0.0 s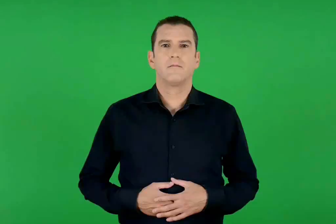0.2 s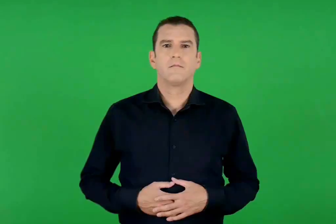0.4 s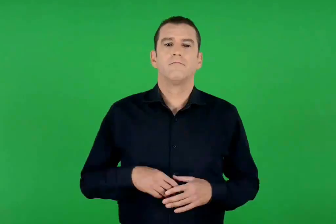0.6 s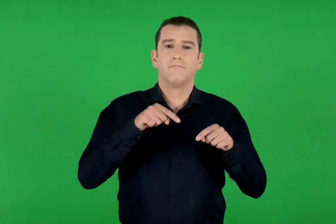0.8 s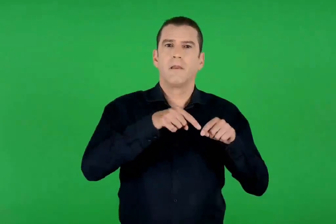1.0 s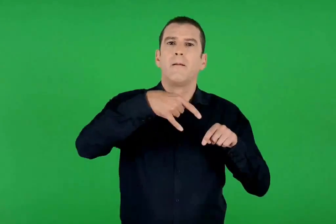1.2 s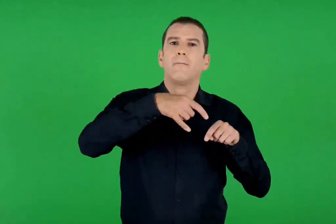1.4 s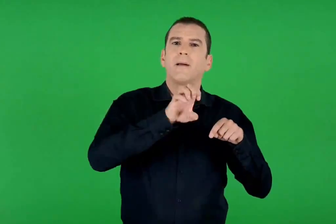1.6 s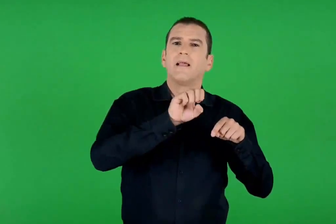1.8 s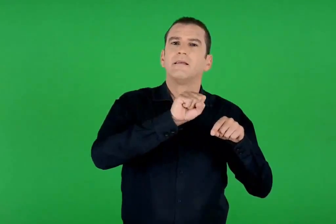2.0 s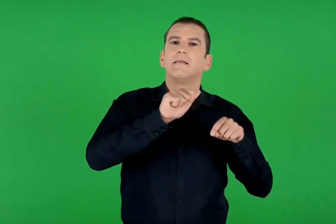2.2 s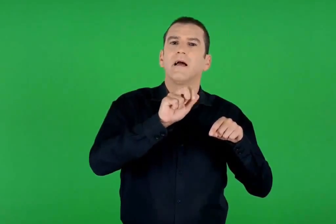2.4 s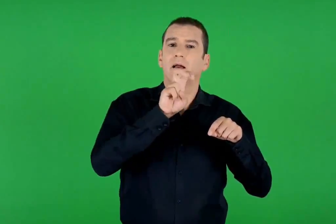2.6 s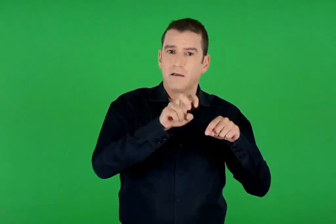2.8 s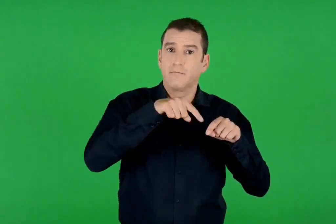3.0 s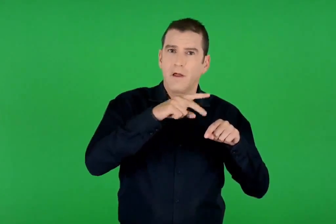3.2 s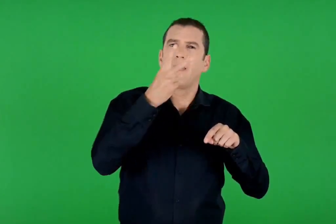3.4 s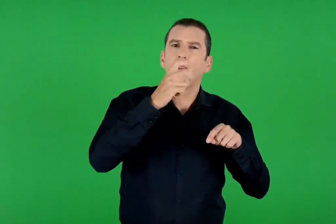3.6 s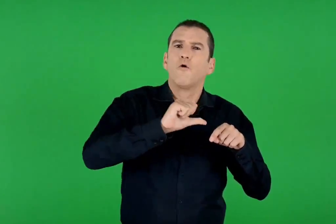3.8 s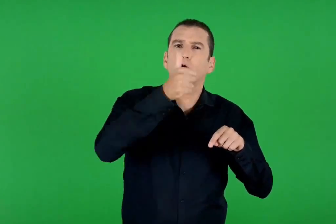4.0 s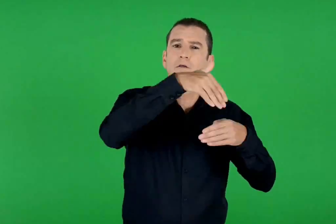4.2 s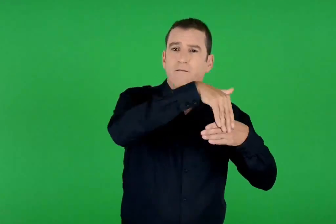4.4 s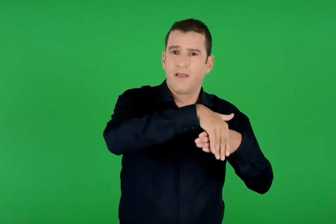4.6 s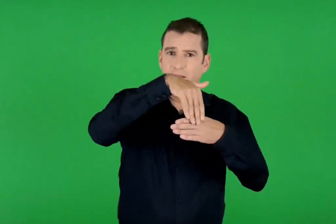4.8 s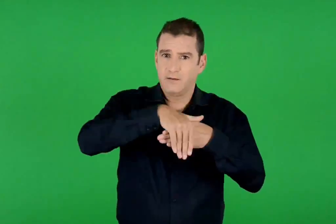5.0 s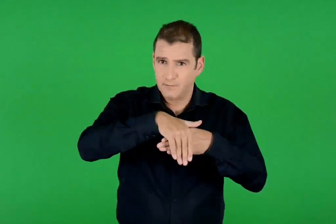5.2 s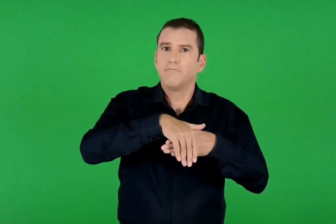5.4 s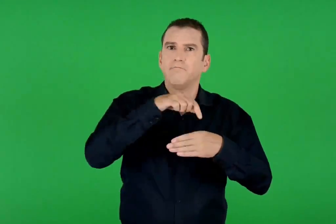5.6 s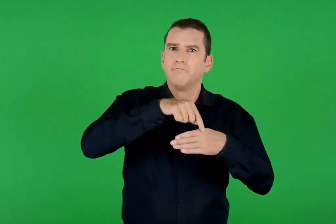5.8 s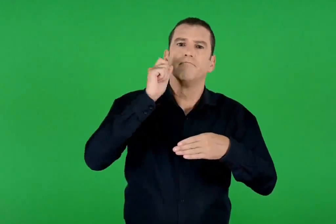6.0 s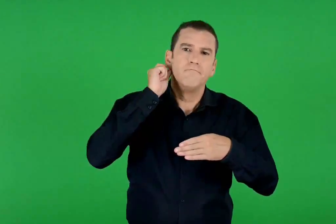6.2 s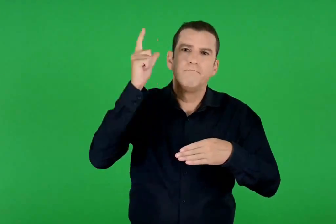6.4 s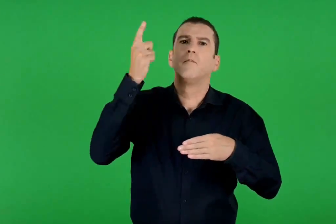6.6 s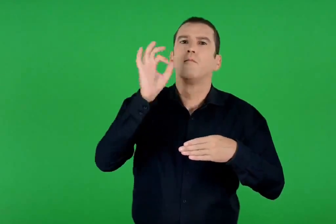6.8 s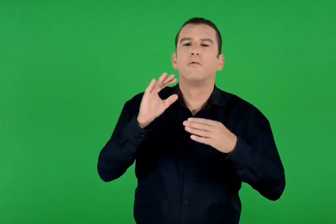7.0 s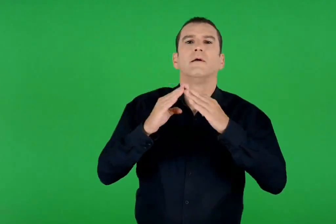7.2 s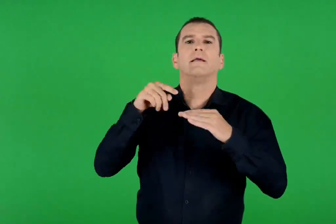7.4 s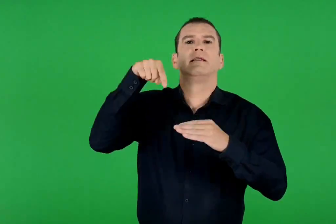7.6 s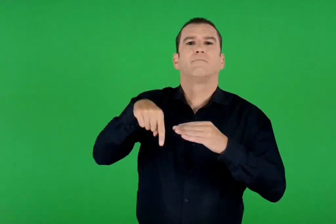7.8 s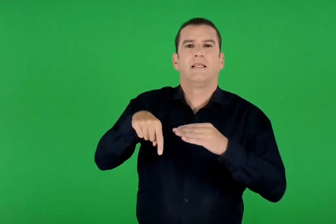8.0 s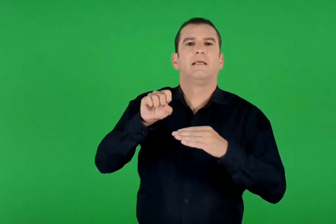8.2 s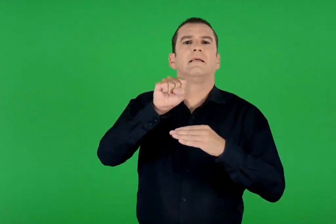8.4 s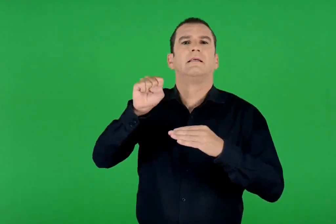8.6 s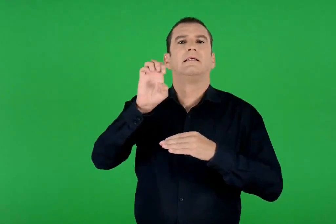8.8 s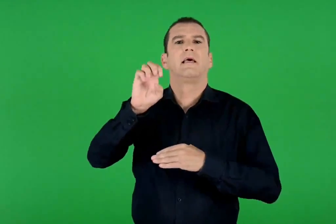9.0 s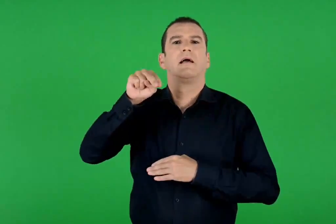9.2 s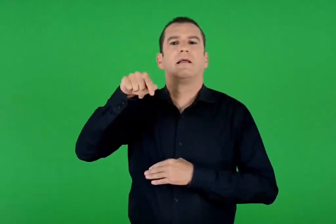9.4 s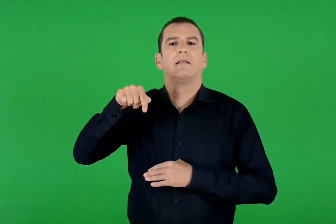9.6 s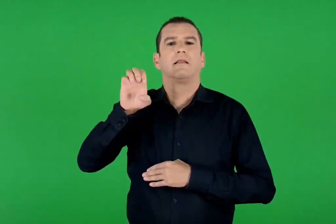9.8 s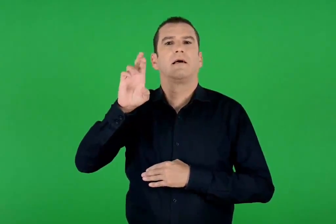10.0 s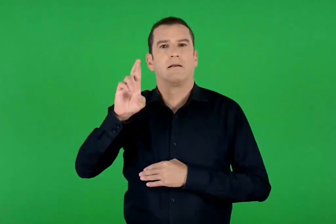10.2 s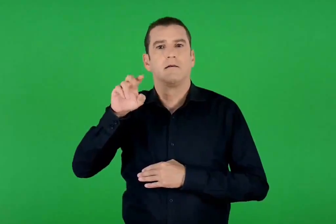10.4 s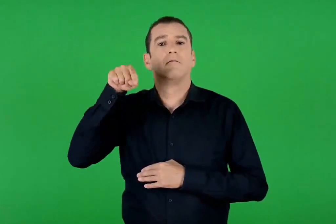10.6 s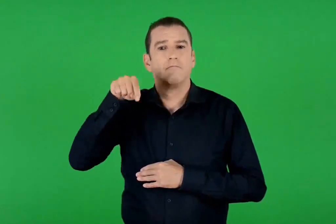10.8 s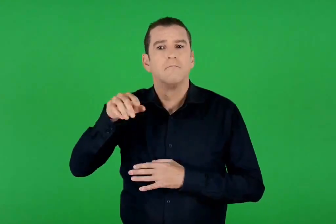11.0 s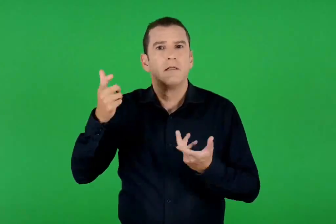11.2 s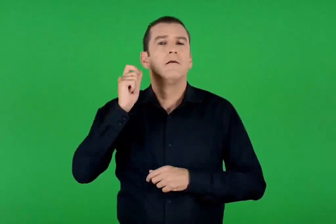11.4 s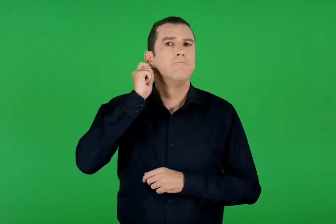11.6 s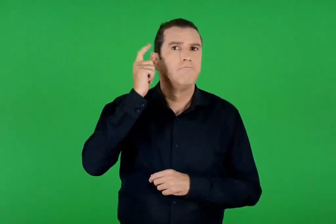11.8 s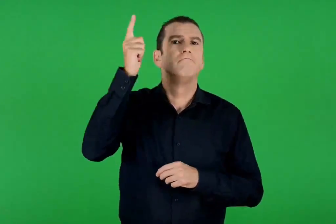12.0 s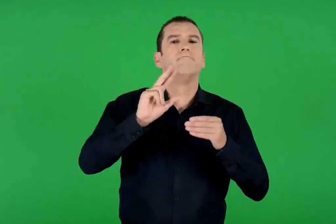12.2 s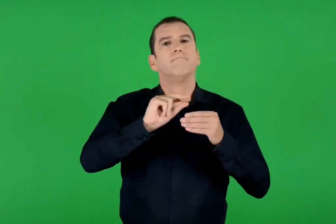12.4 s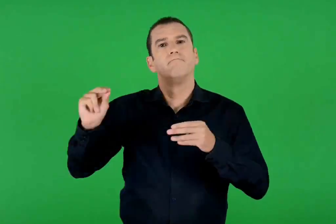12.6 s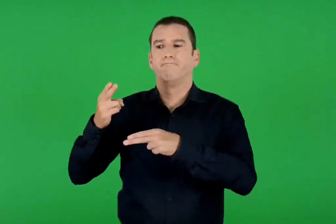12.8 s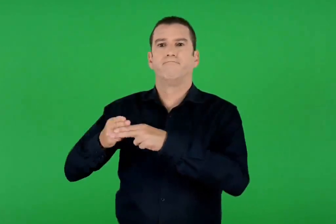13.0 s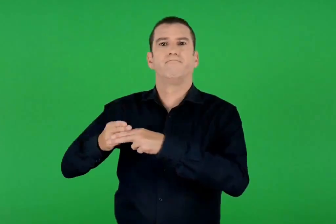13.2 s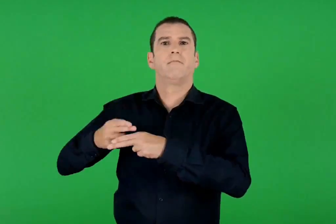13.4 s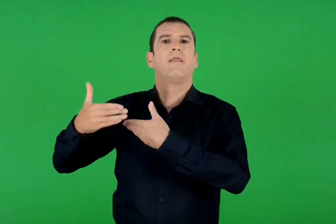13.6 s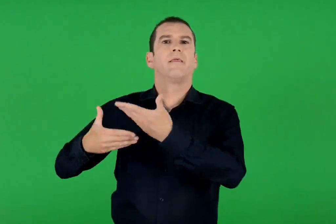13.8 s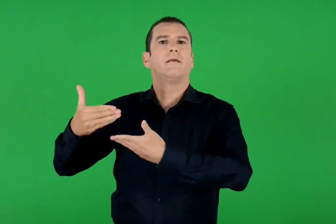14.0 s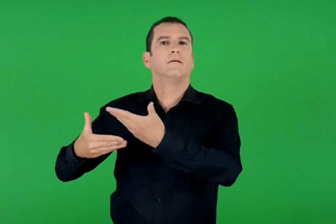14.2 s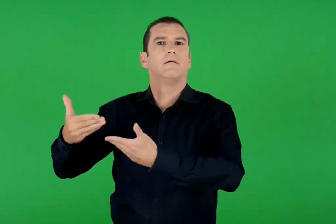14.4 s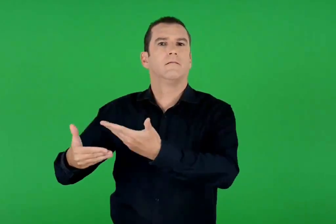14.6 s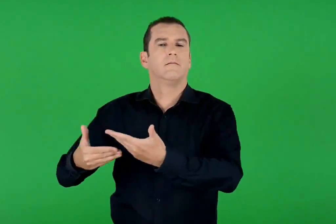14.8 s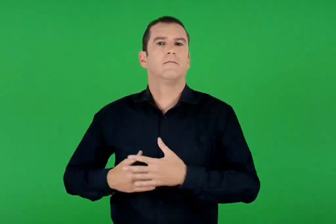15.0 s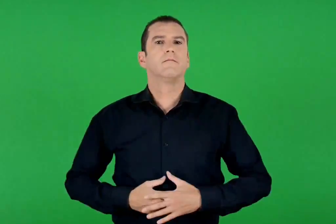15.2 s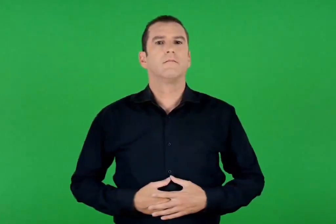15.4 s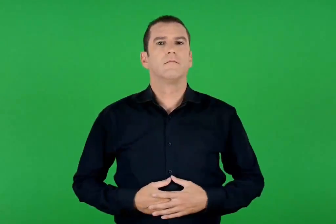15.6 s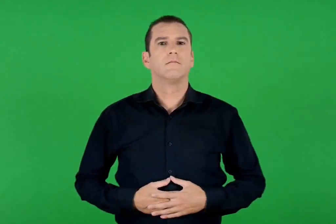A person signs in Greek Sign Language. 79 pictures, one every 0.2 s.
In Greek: το σέντερ γίνεται στο σπίτι τις δυο πρώτες βραδιές του πέσαχ. είναι μια γιορταστική όσο και επίσημη τελετή
